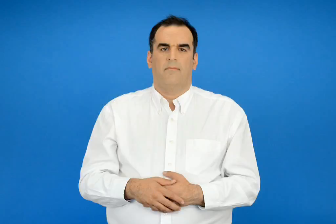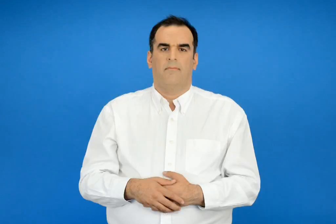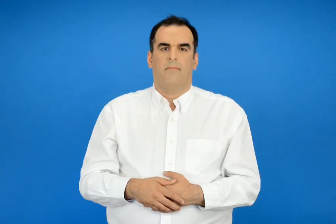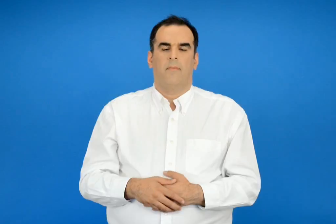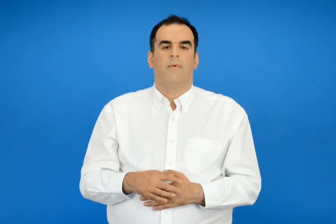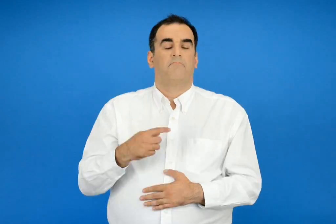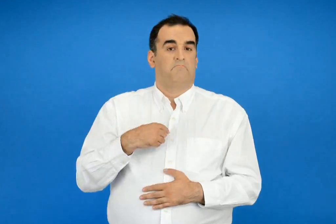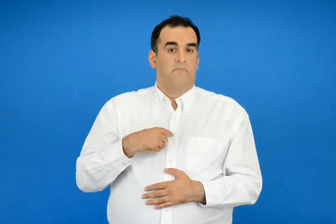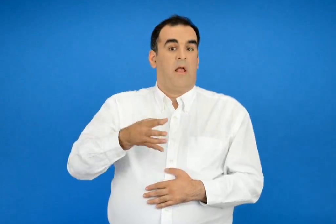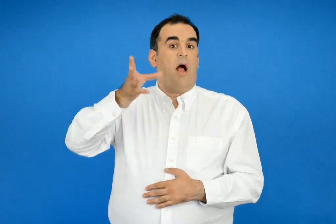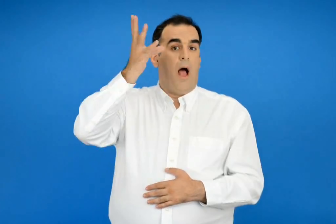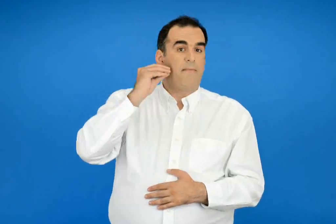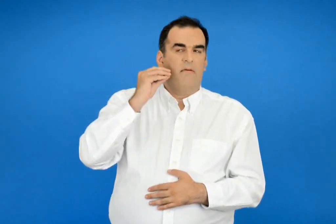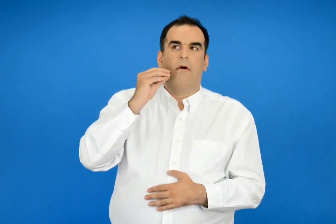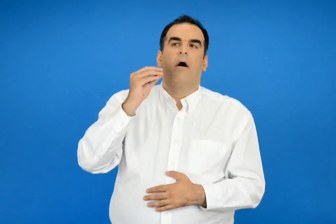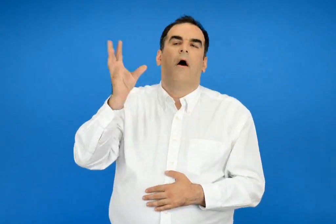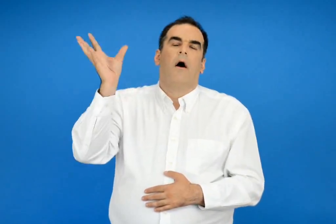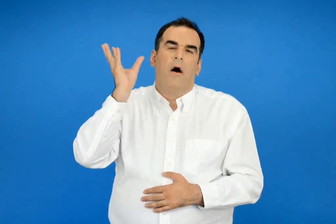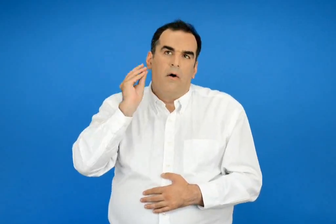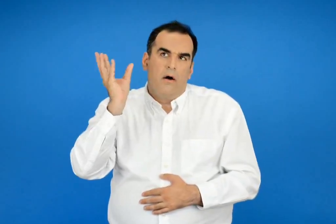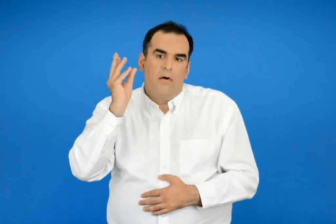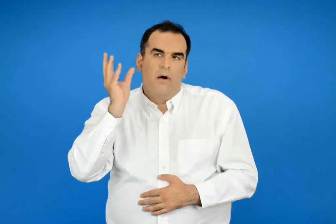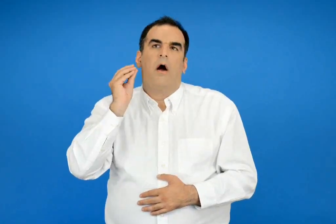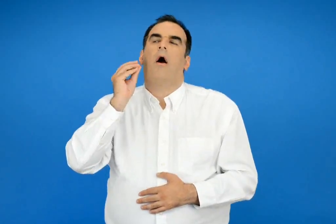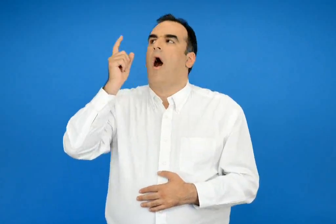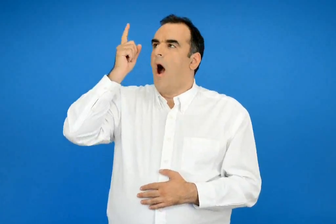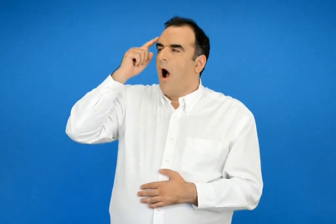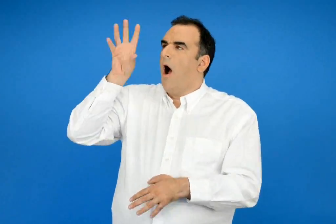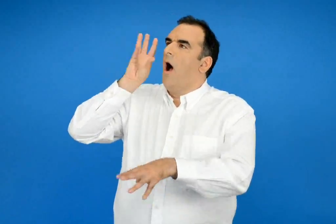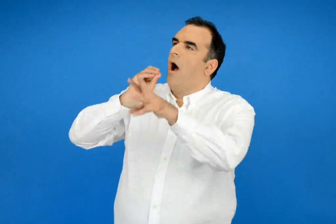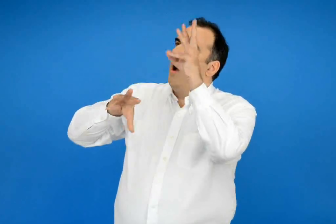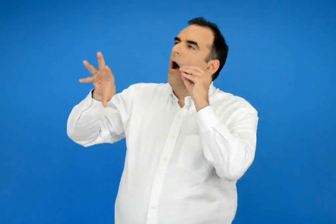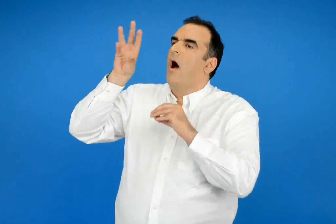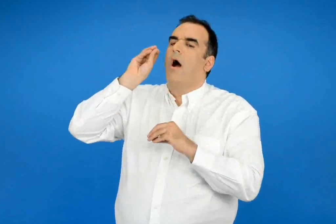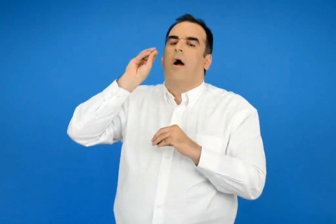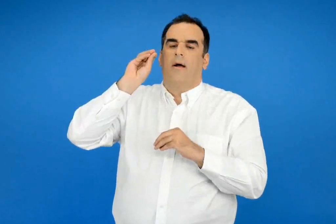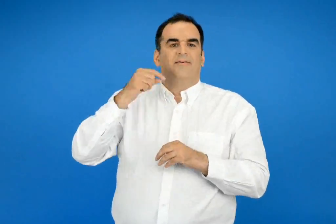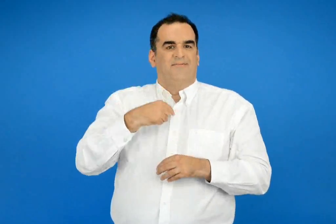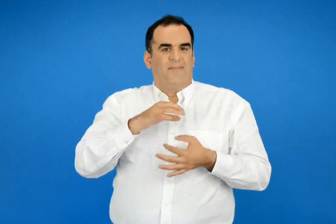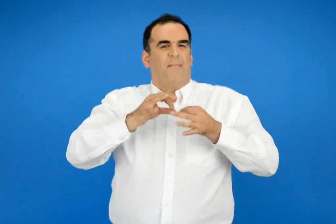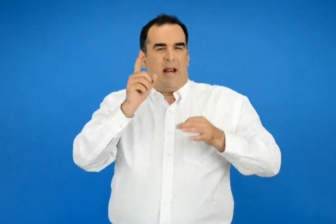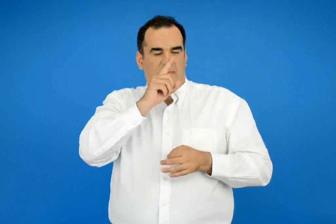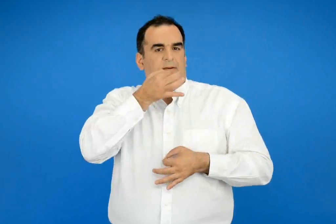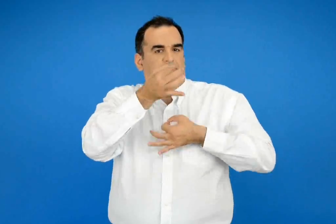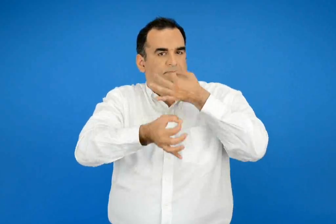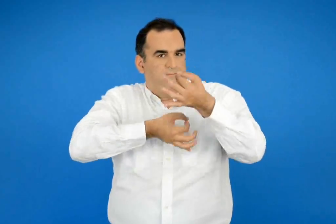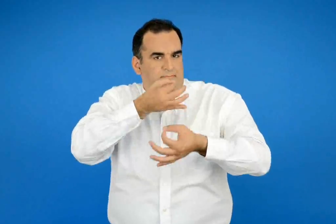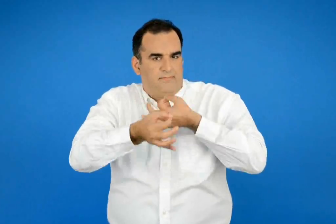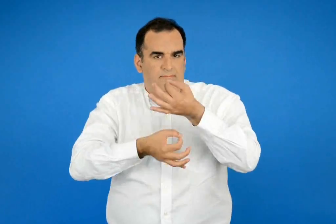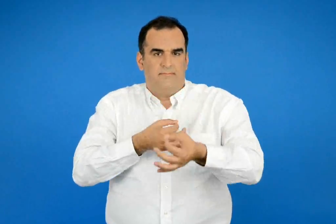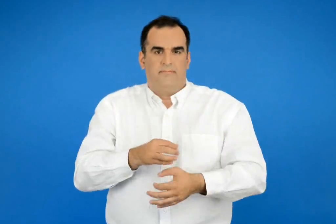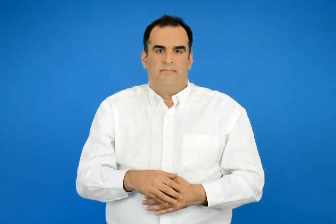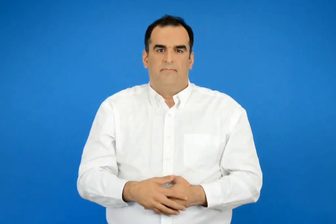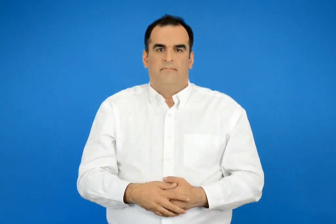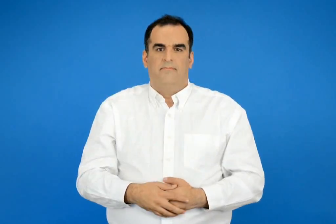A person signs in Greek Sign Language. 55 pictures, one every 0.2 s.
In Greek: έμαθα να ακούω να καταλαβαίνω και να λέω ένα παραμύθι
